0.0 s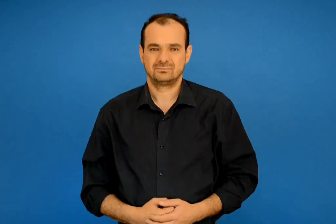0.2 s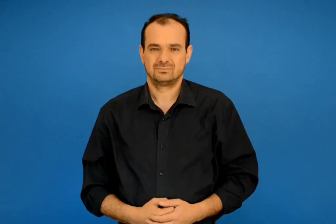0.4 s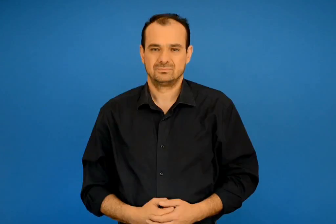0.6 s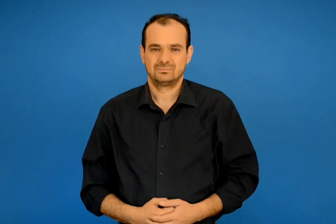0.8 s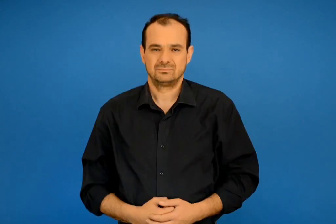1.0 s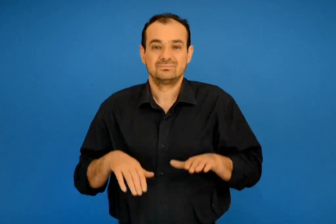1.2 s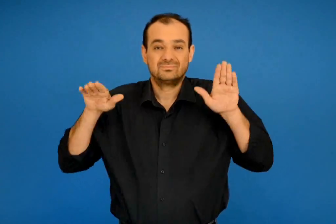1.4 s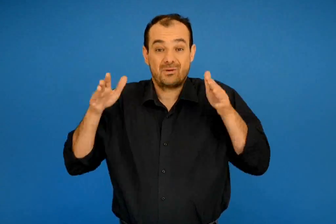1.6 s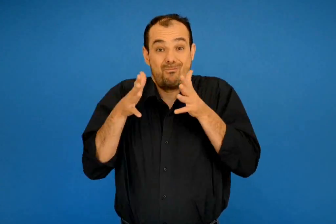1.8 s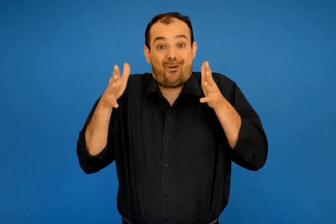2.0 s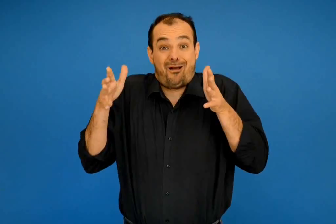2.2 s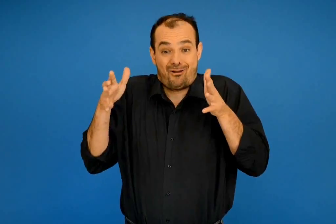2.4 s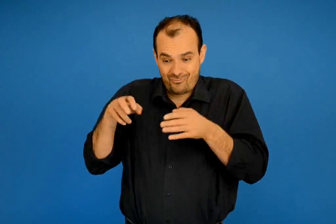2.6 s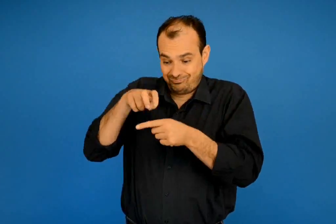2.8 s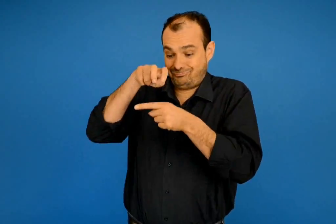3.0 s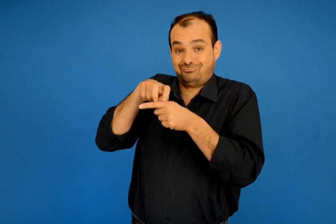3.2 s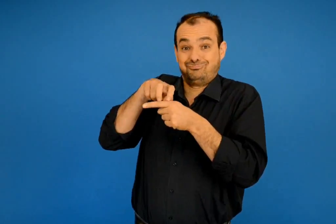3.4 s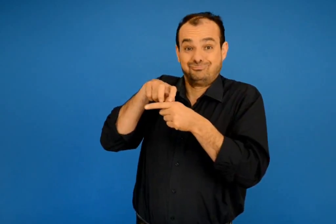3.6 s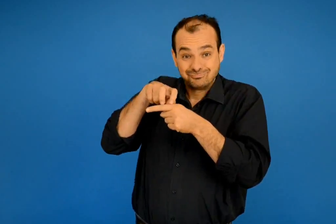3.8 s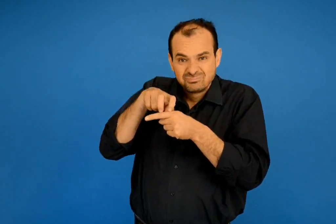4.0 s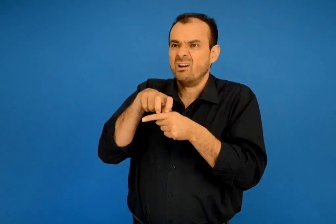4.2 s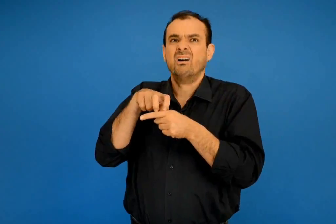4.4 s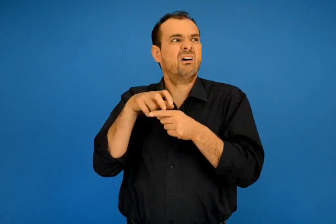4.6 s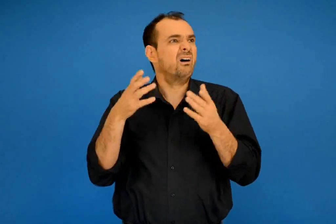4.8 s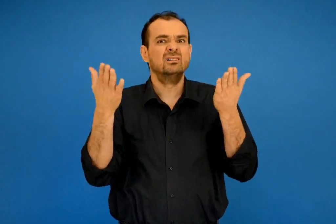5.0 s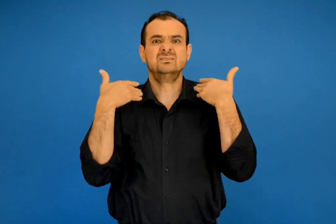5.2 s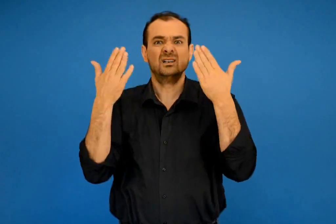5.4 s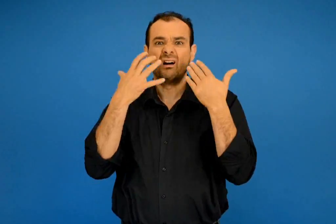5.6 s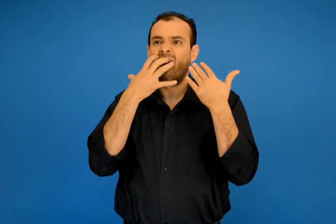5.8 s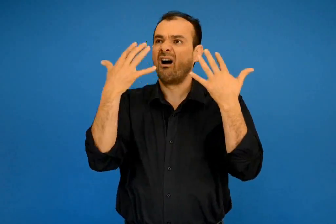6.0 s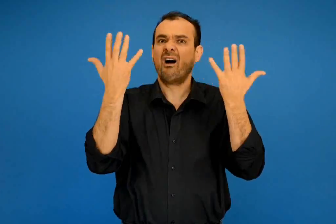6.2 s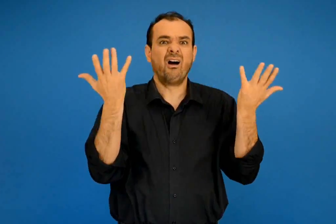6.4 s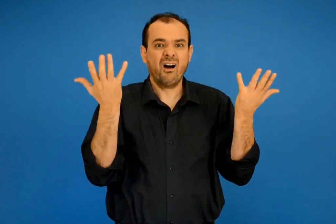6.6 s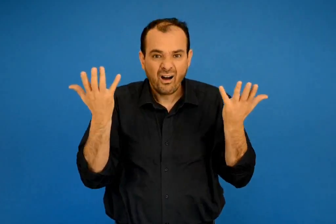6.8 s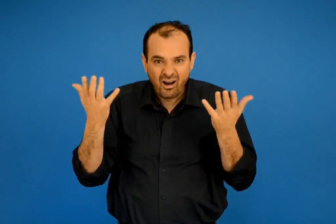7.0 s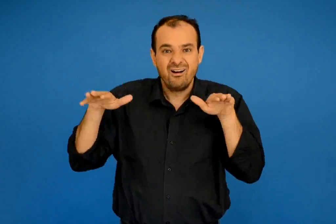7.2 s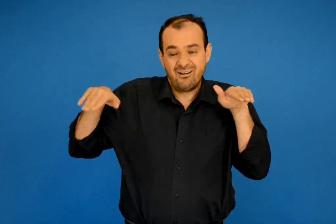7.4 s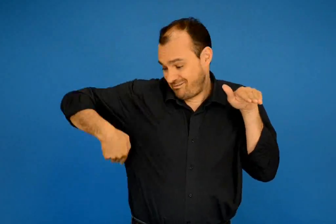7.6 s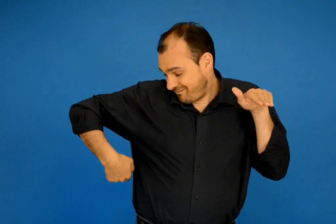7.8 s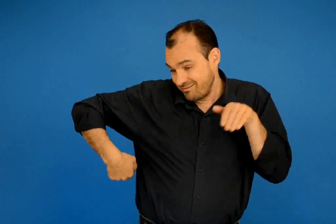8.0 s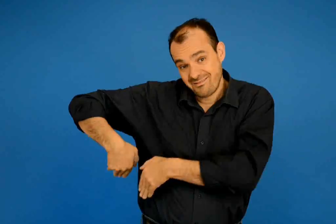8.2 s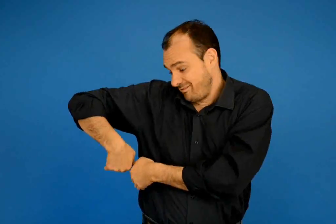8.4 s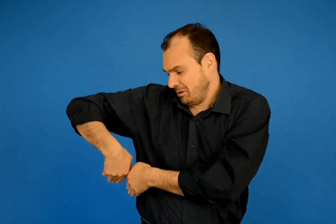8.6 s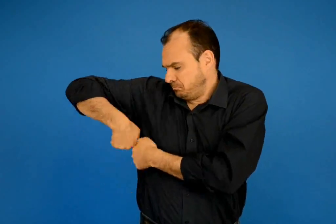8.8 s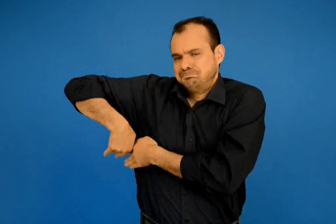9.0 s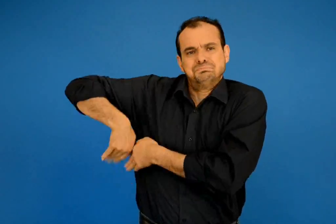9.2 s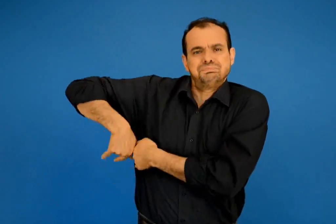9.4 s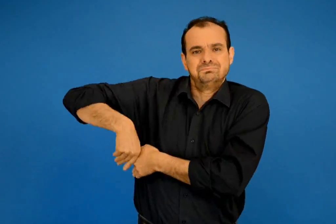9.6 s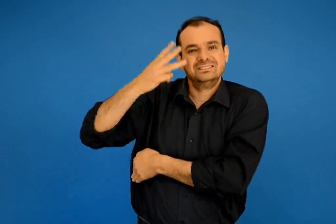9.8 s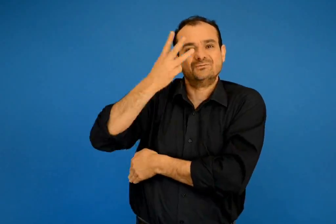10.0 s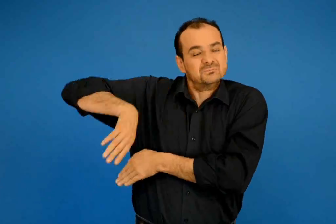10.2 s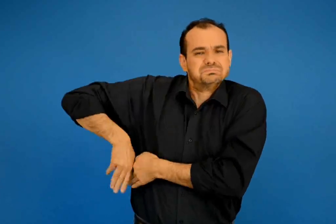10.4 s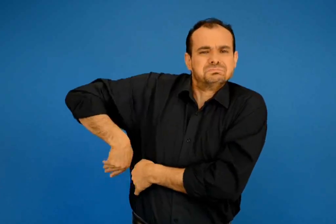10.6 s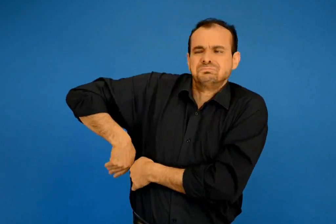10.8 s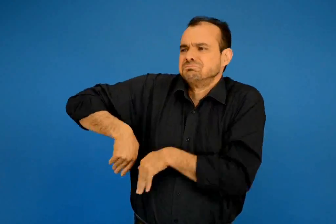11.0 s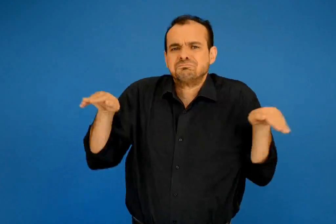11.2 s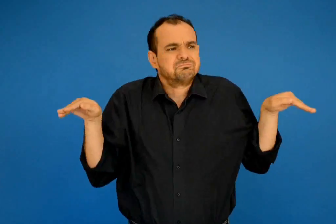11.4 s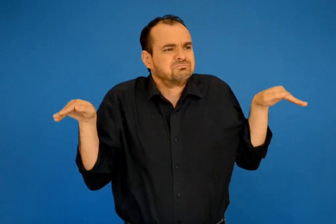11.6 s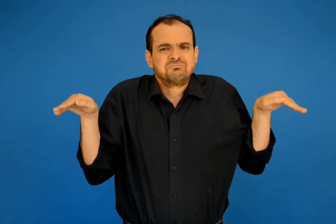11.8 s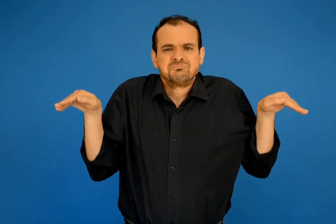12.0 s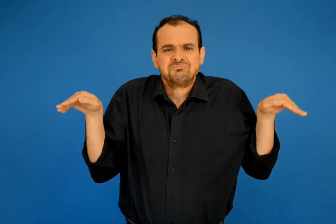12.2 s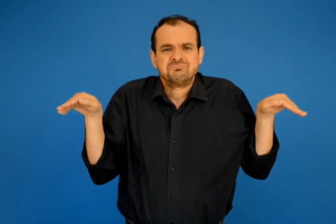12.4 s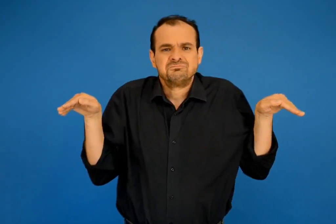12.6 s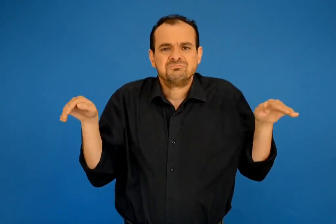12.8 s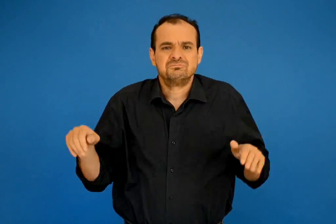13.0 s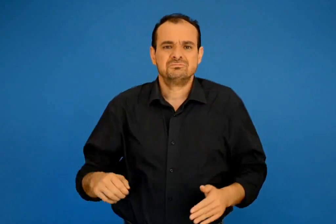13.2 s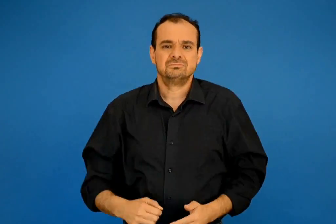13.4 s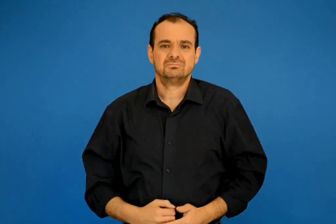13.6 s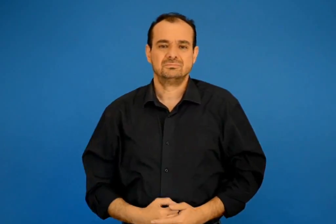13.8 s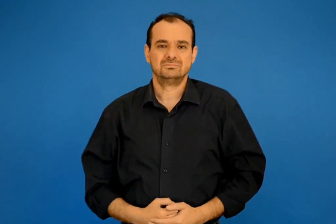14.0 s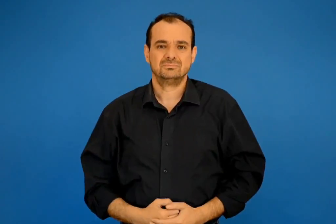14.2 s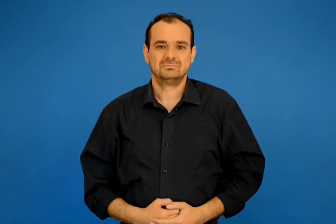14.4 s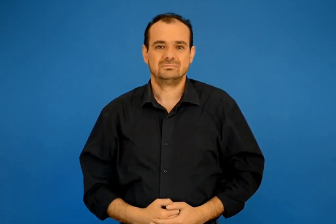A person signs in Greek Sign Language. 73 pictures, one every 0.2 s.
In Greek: κάνει ζεστή είπε στο αδελφάκι του ο ντικ - ντικ - ντικ ο μεγαλύτερος μελισσοφάγος και κούνησε τη μακριά του την ουρά με τα δέκα τα φτερά τρεις ολόκληρες φορές
